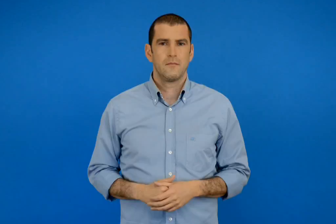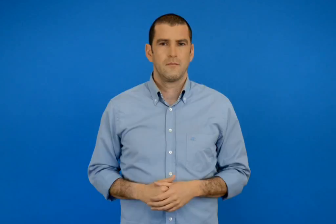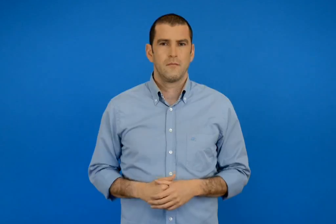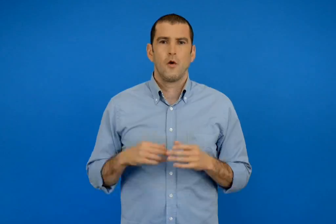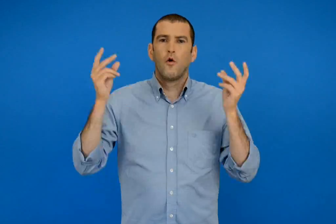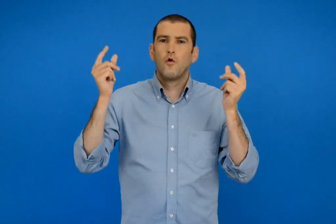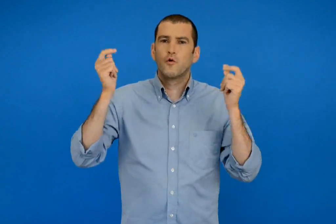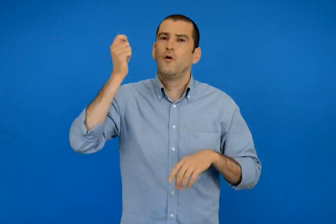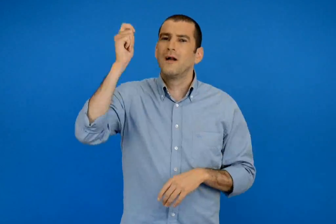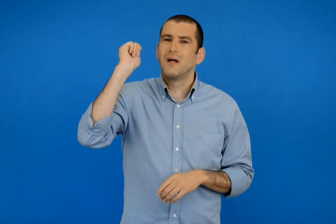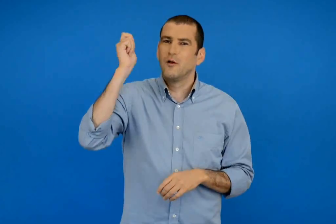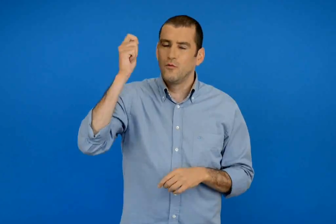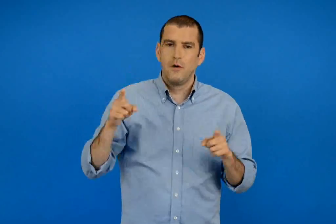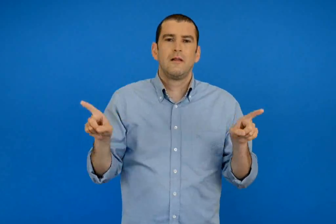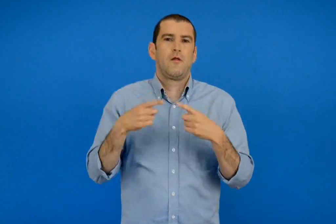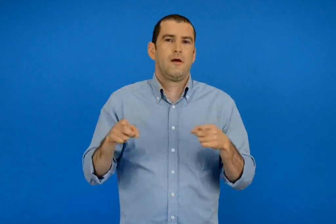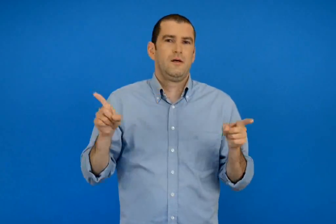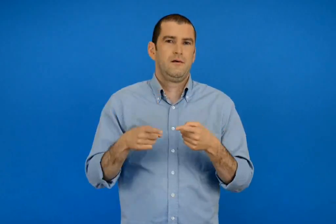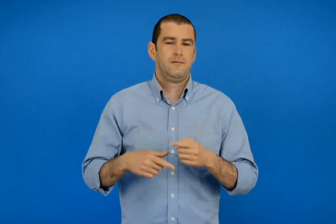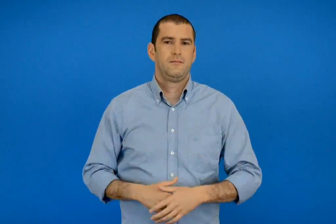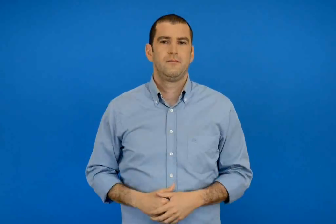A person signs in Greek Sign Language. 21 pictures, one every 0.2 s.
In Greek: τραγουδάμε τον καλαματιανό
